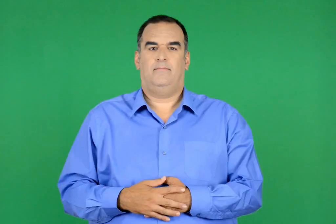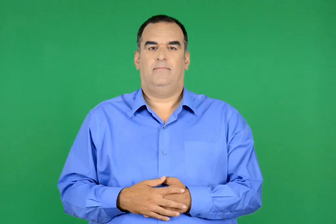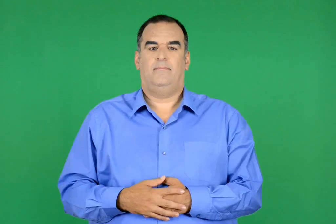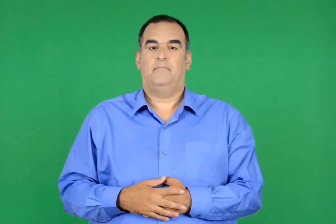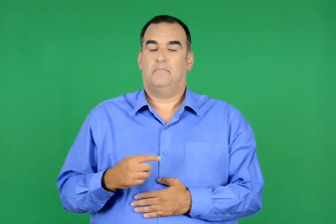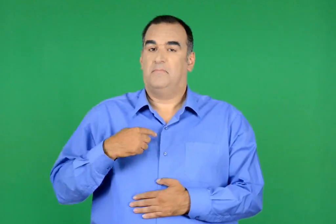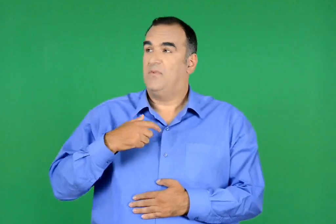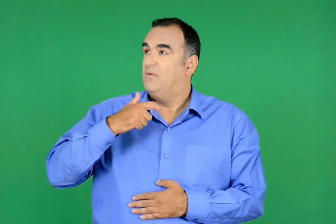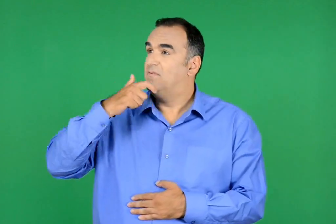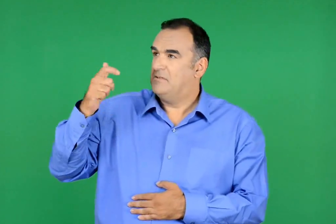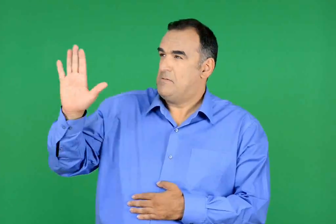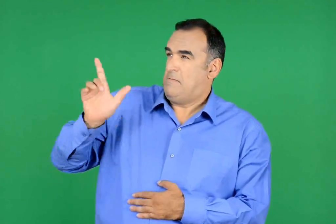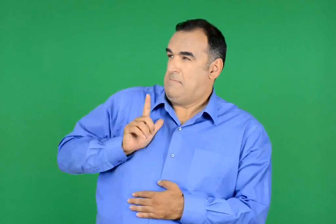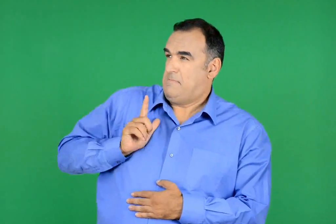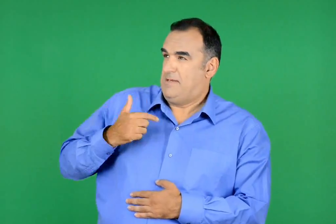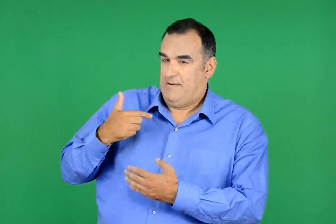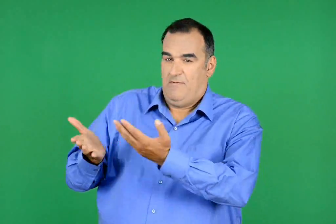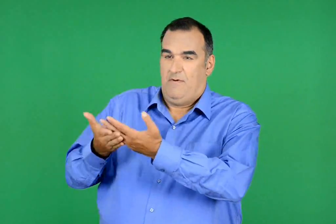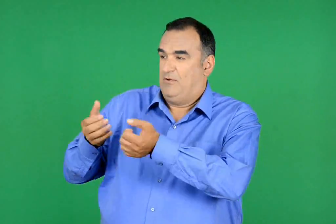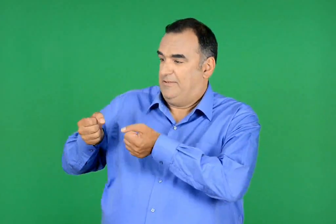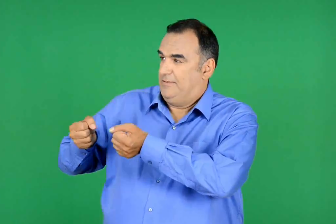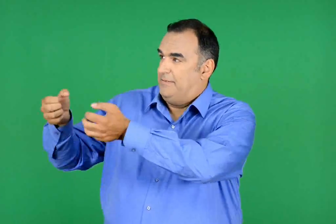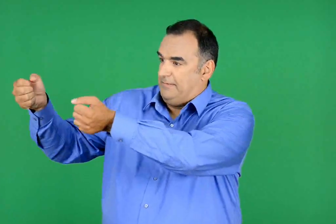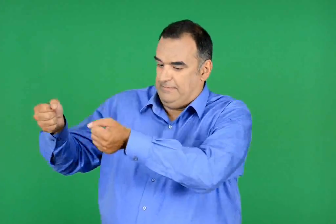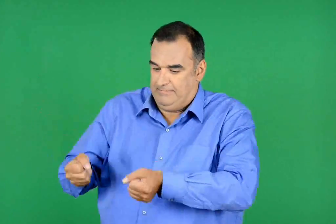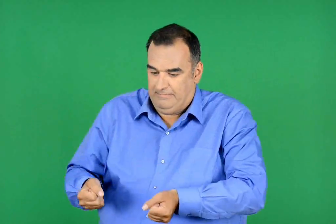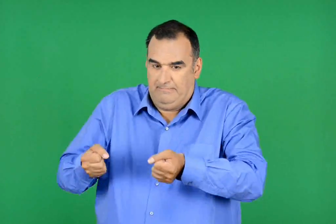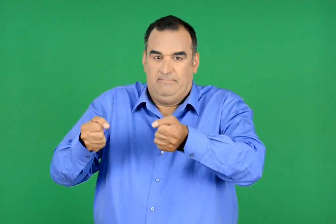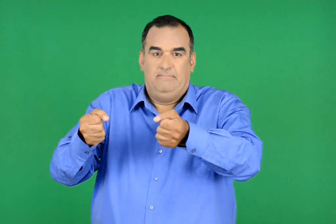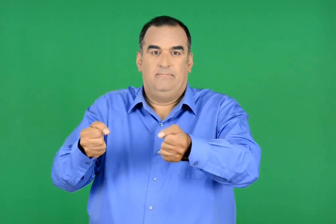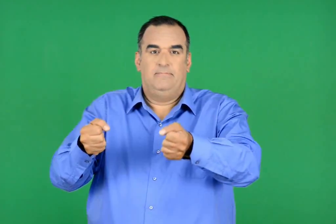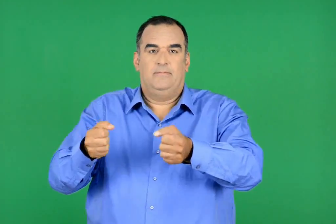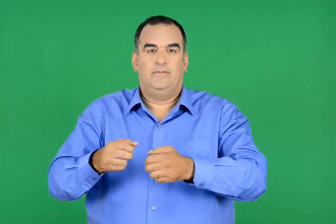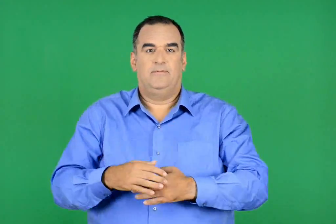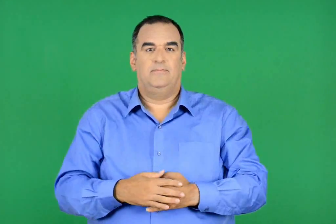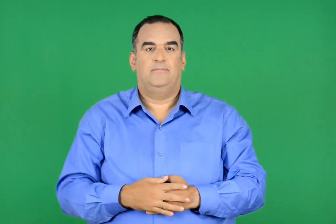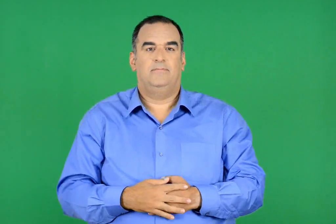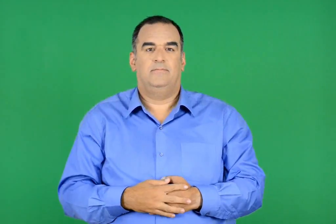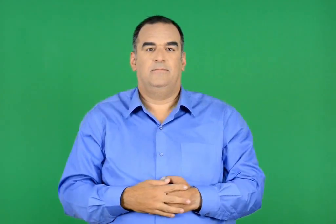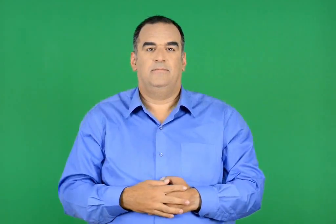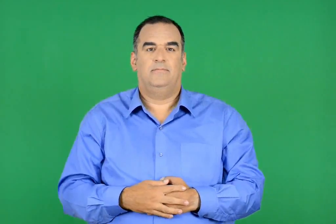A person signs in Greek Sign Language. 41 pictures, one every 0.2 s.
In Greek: μια στιγμή να σας βοηθήσω , του φώναξα. πήρα το καροτσάκι του και το σήκωσα
